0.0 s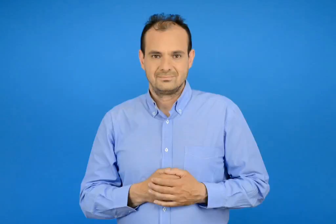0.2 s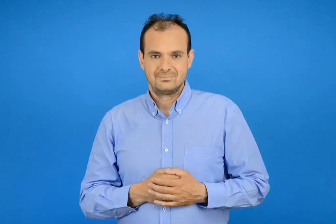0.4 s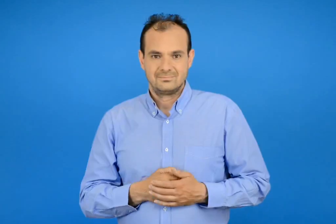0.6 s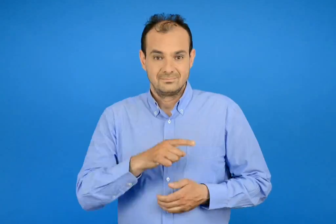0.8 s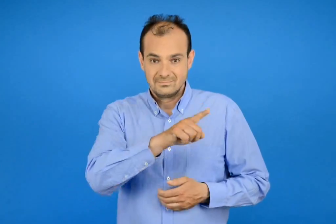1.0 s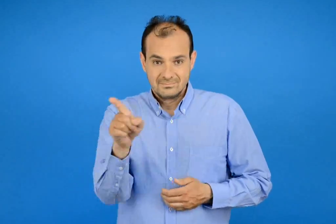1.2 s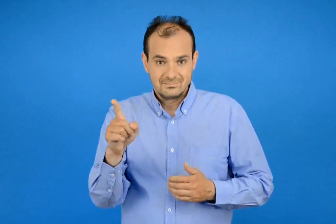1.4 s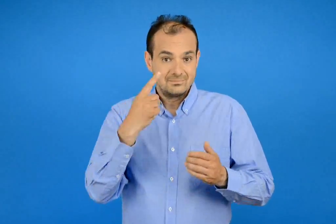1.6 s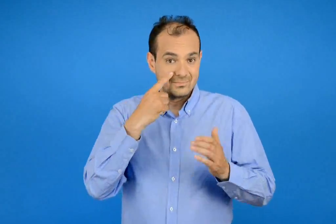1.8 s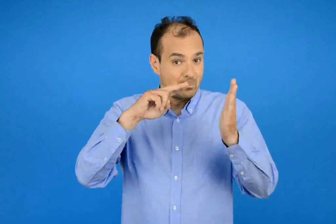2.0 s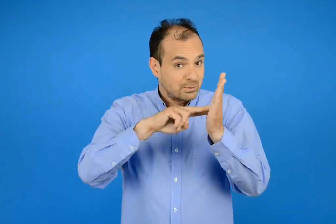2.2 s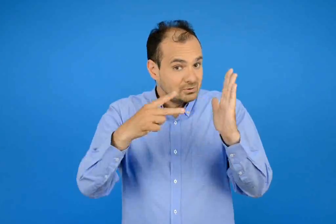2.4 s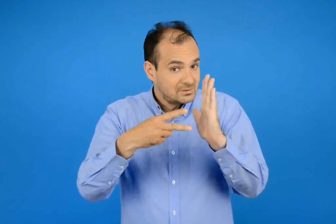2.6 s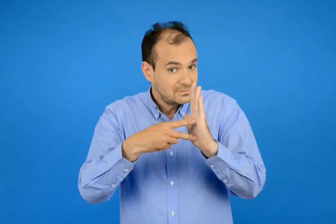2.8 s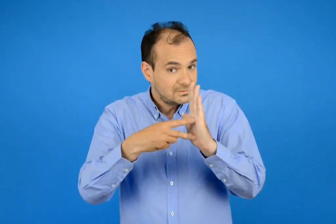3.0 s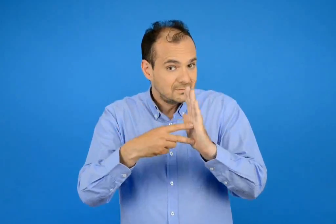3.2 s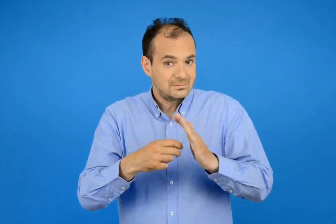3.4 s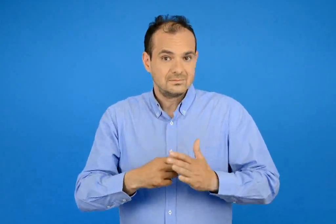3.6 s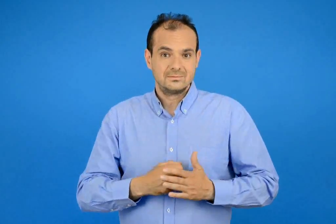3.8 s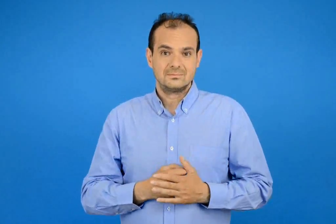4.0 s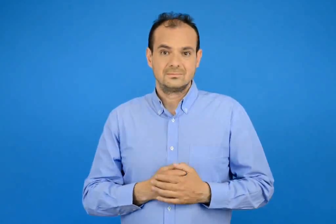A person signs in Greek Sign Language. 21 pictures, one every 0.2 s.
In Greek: προσέχετε
